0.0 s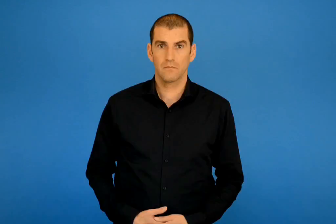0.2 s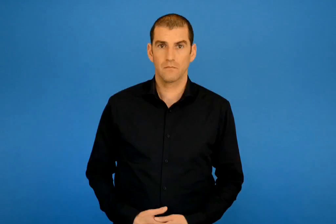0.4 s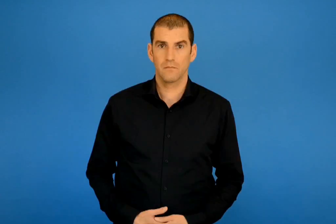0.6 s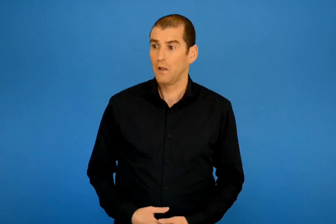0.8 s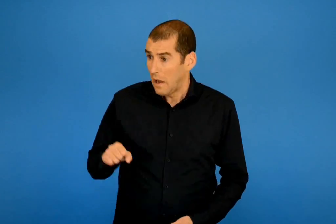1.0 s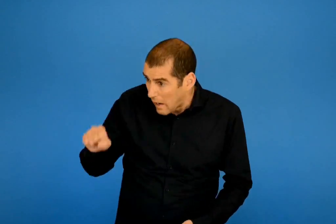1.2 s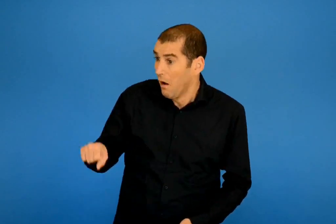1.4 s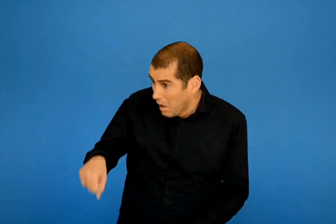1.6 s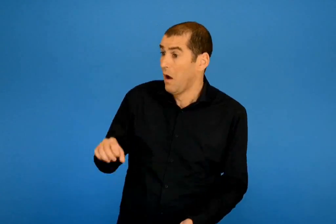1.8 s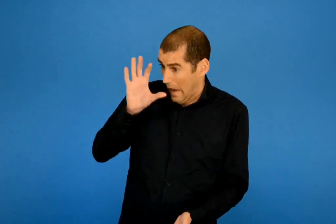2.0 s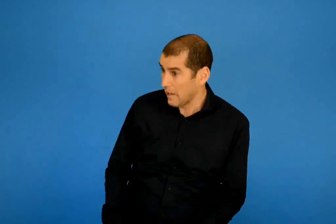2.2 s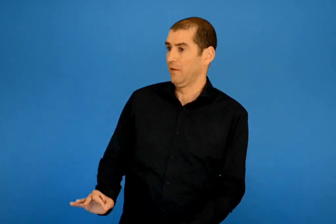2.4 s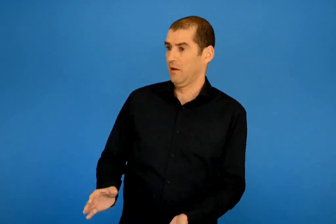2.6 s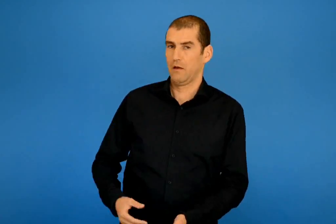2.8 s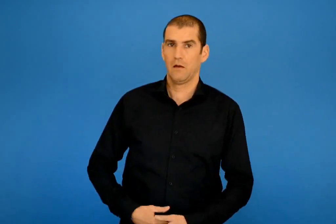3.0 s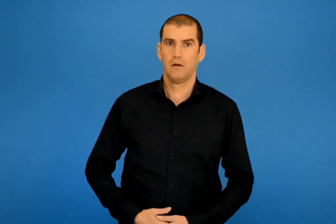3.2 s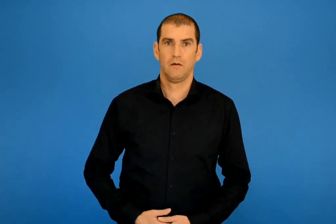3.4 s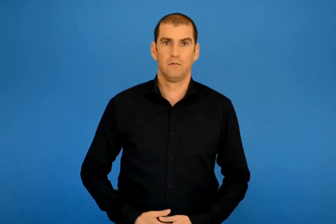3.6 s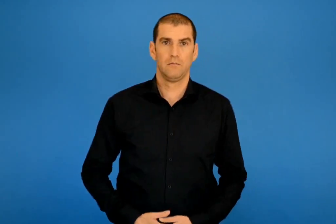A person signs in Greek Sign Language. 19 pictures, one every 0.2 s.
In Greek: αλήθεια σου λέω
